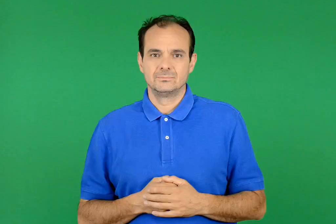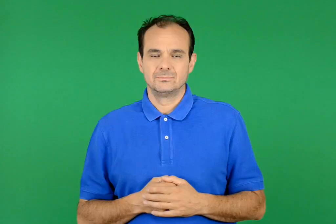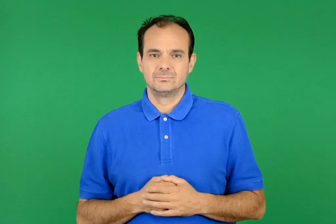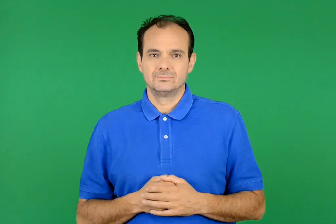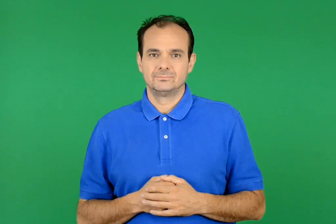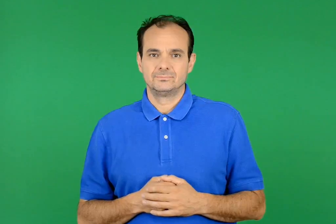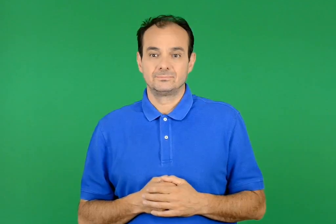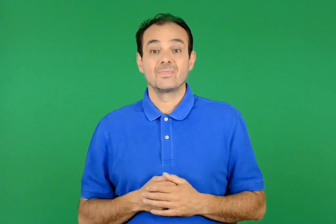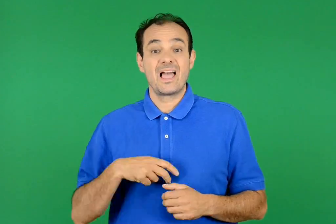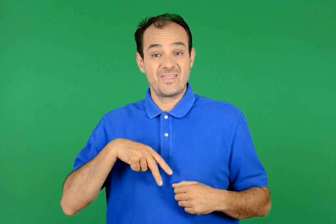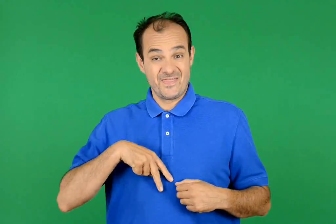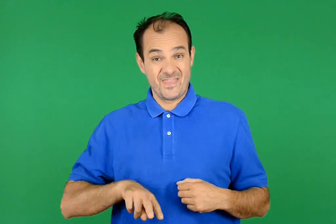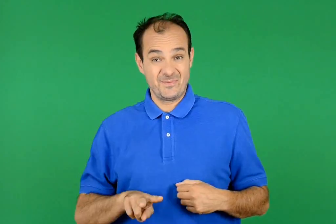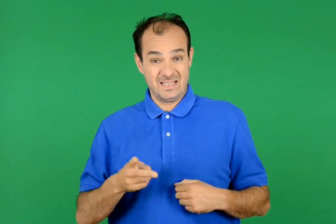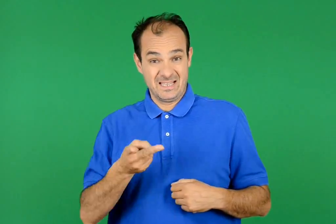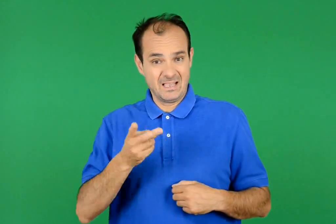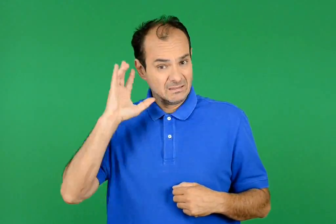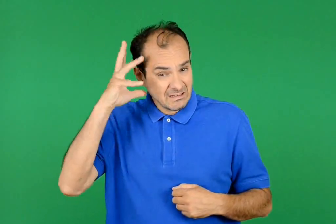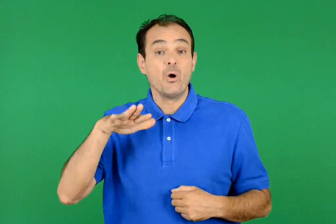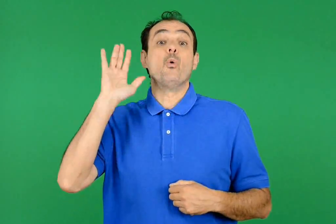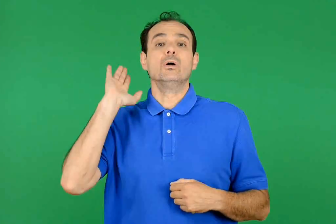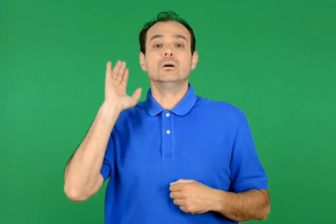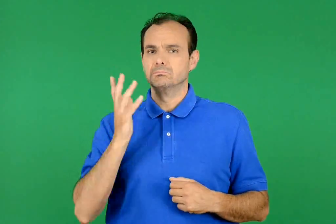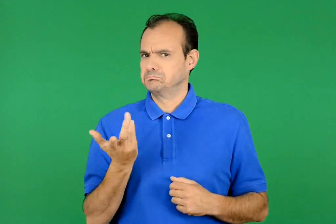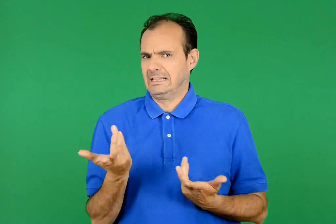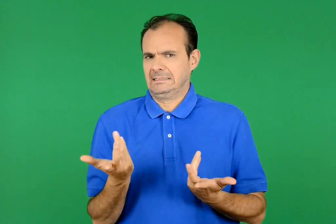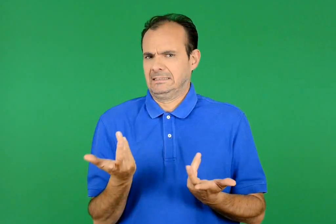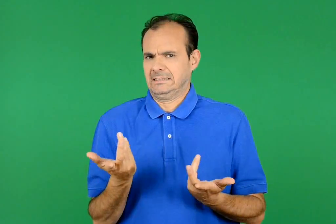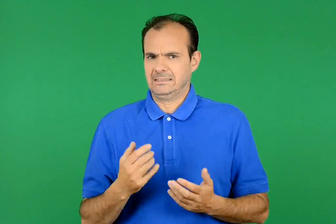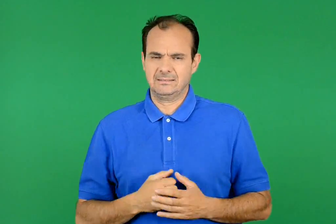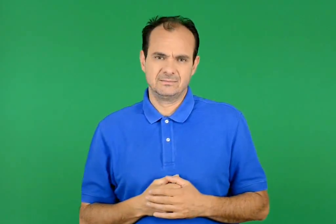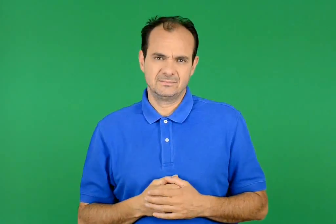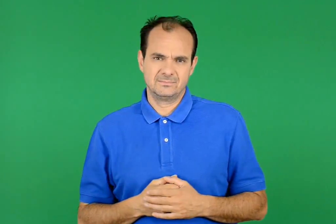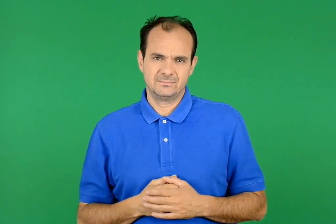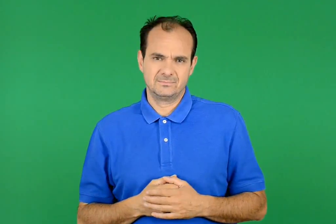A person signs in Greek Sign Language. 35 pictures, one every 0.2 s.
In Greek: γιατί δεν είναι τρελοί οι δίδυμοι ;
